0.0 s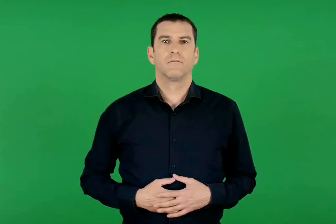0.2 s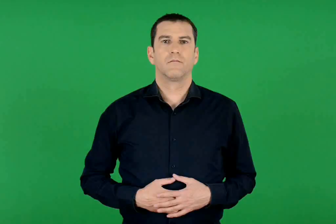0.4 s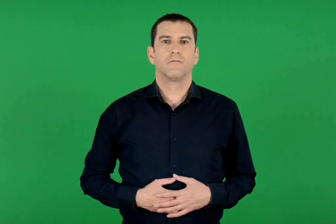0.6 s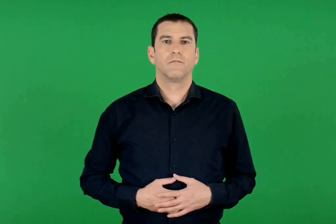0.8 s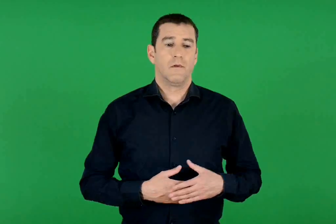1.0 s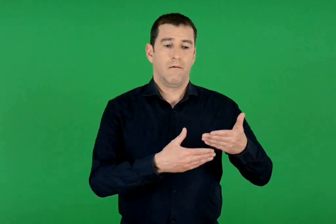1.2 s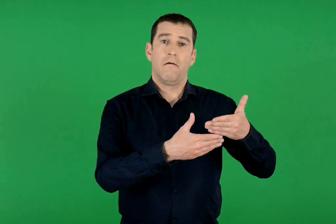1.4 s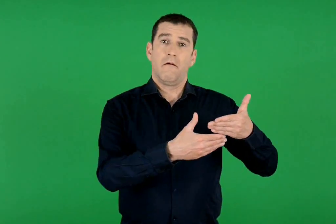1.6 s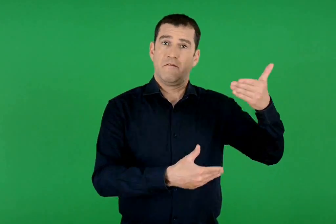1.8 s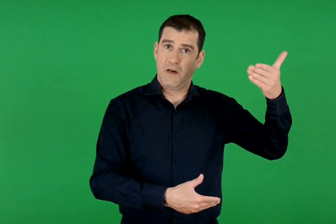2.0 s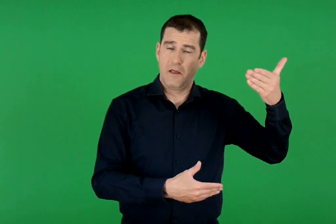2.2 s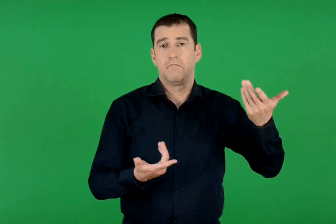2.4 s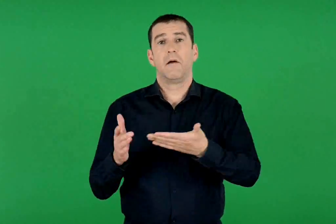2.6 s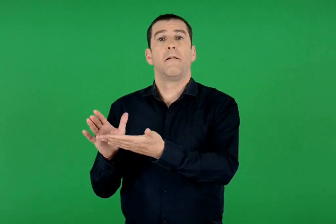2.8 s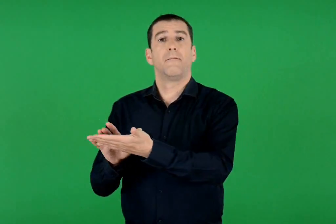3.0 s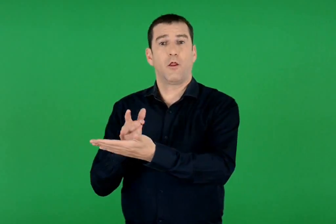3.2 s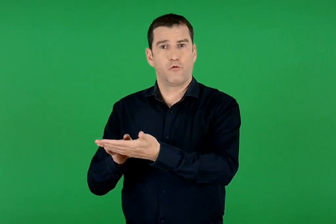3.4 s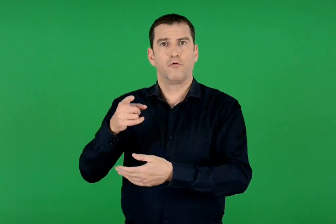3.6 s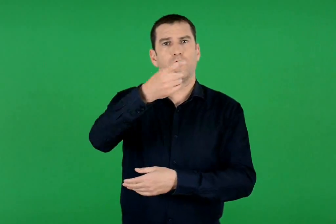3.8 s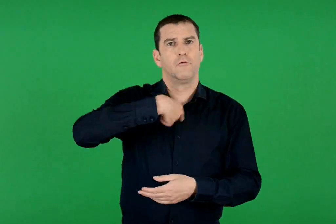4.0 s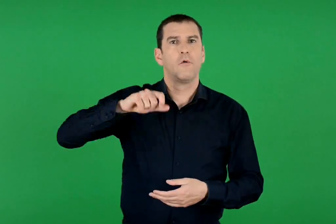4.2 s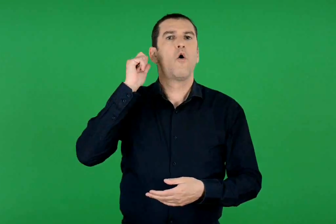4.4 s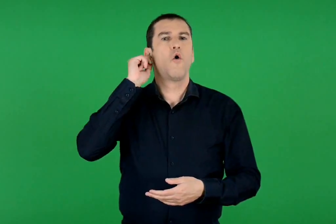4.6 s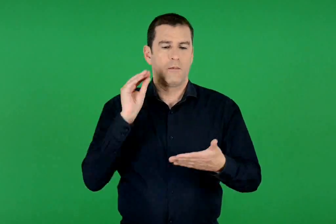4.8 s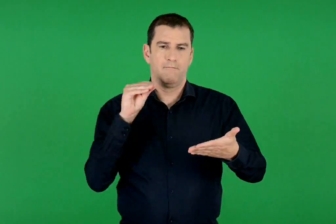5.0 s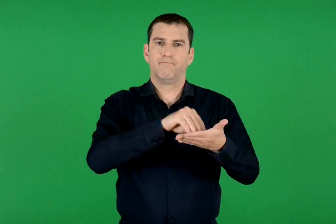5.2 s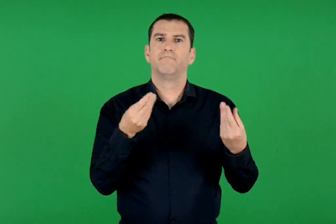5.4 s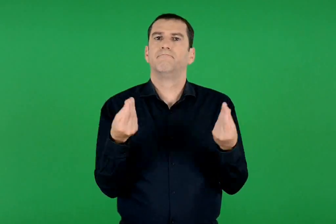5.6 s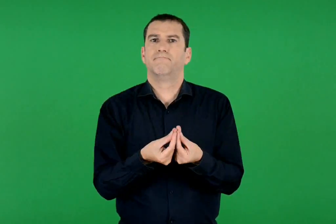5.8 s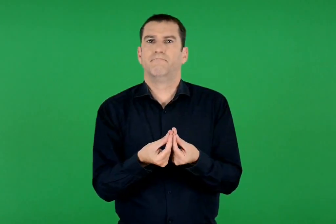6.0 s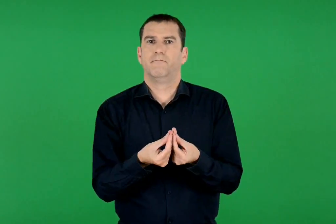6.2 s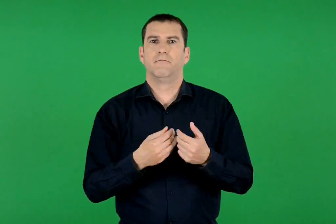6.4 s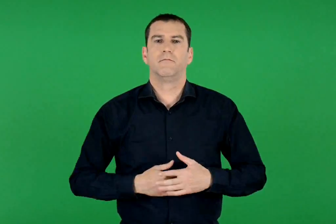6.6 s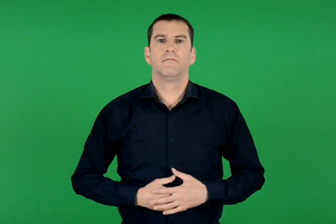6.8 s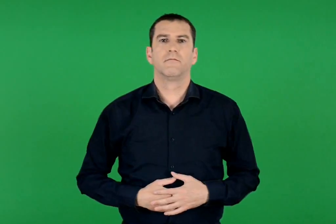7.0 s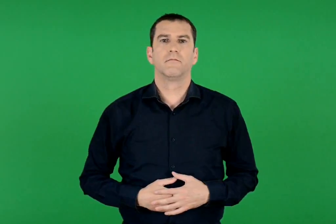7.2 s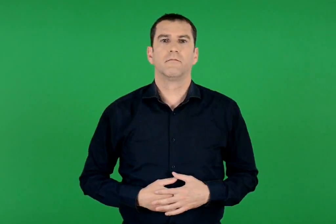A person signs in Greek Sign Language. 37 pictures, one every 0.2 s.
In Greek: τι όνομα θα δίναμε σε μία εφημερίδα ή ένα περιοδικό:
